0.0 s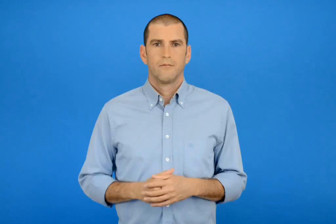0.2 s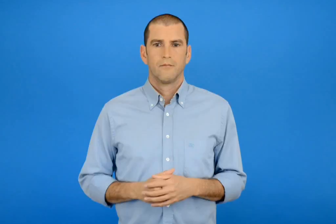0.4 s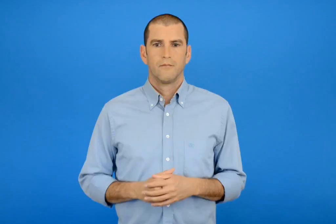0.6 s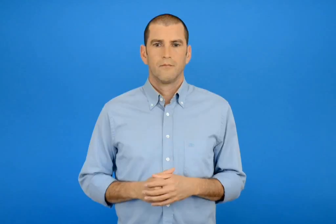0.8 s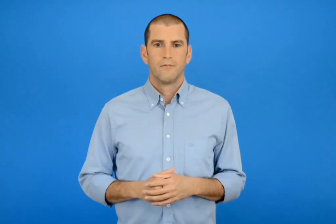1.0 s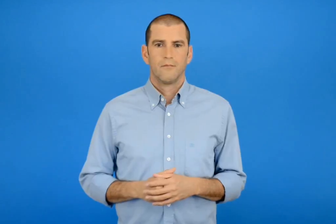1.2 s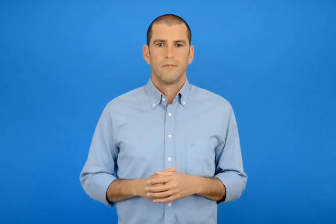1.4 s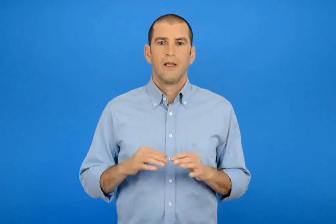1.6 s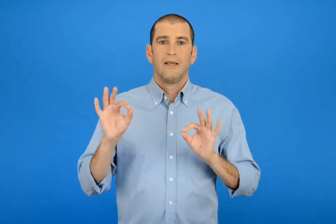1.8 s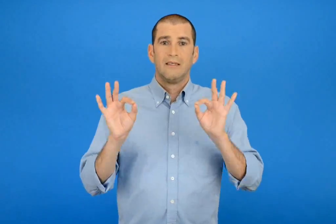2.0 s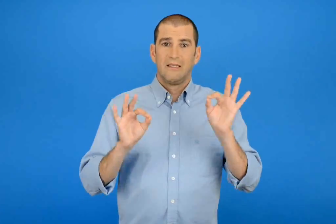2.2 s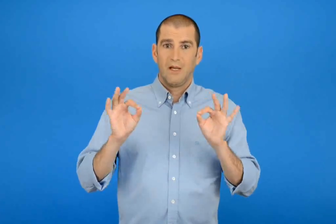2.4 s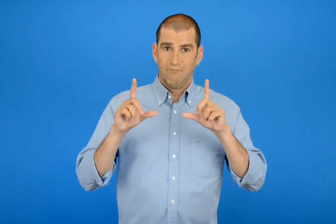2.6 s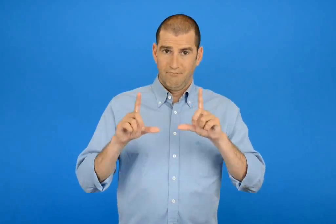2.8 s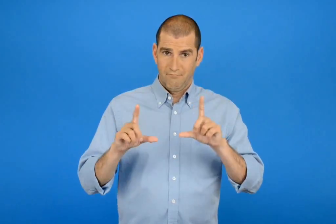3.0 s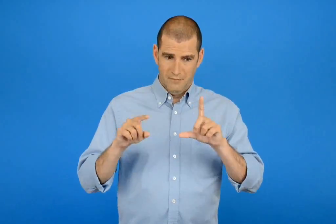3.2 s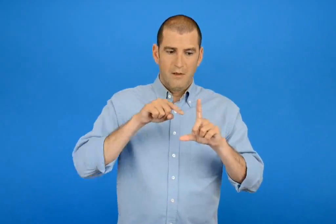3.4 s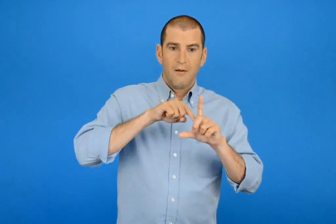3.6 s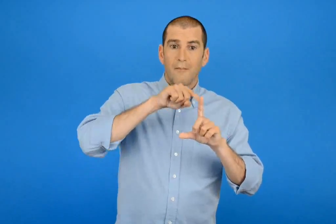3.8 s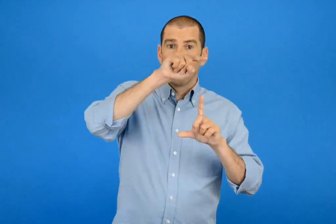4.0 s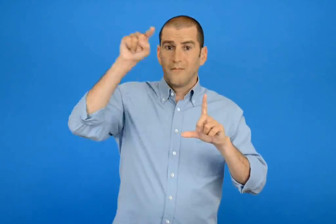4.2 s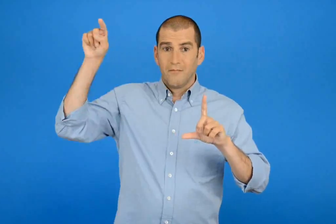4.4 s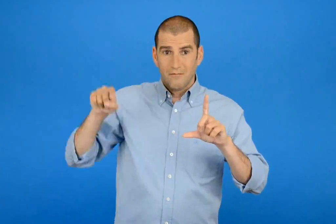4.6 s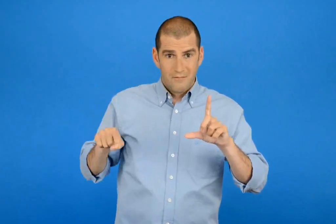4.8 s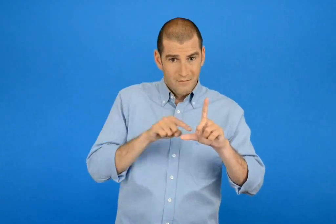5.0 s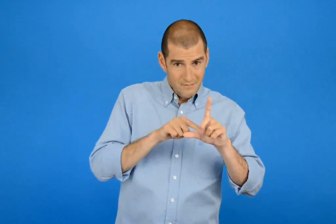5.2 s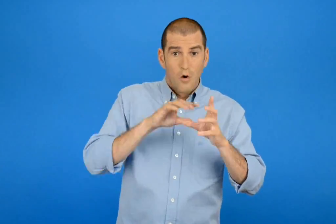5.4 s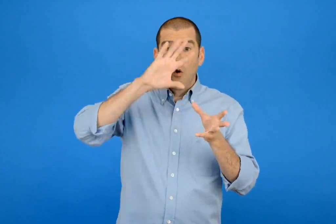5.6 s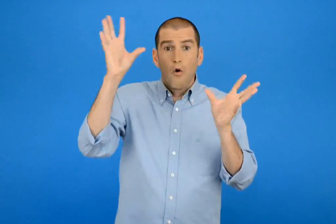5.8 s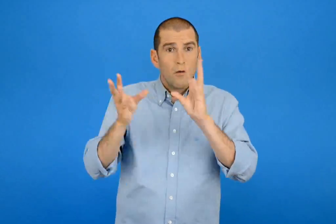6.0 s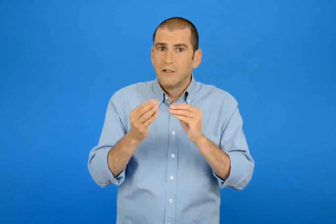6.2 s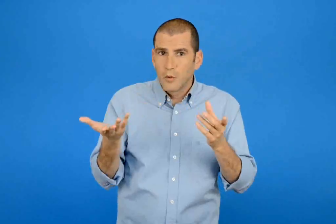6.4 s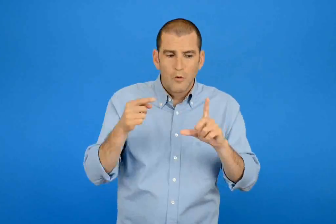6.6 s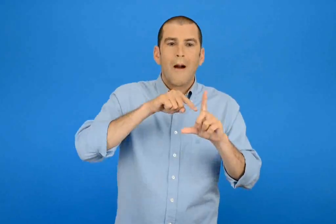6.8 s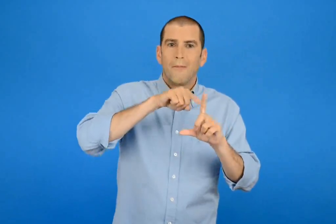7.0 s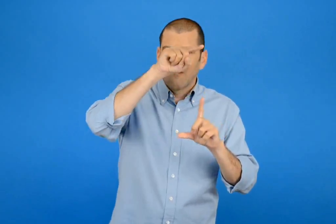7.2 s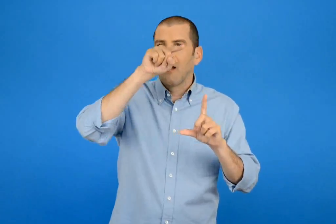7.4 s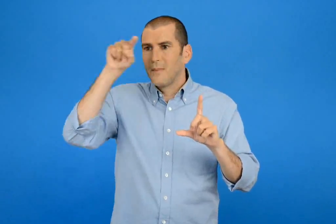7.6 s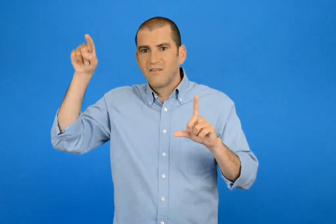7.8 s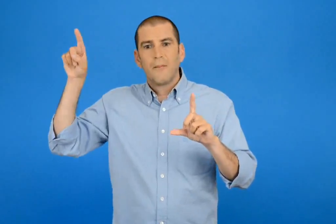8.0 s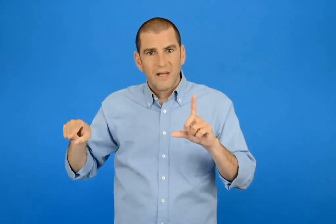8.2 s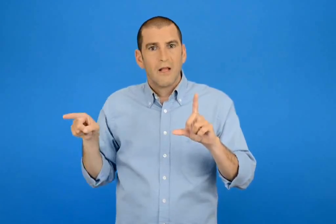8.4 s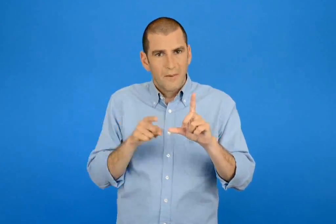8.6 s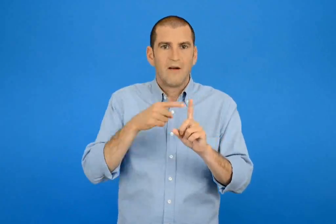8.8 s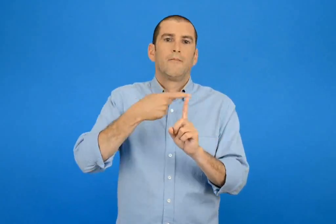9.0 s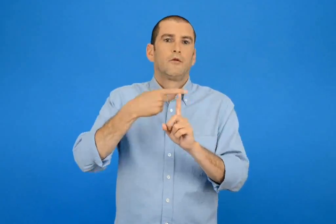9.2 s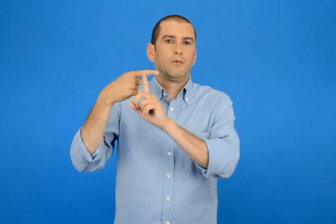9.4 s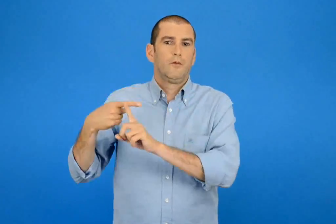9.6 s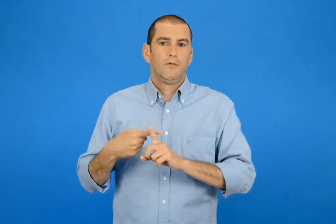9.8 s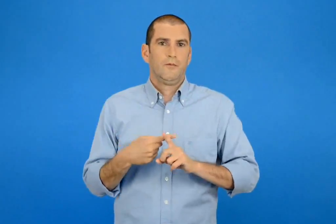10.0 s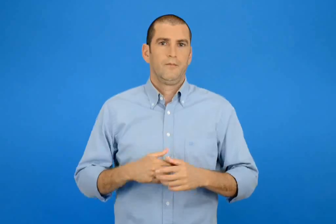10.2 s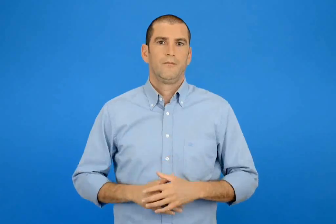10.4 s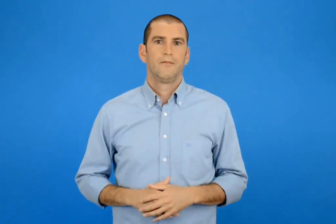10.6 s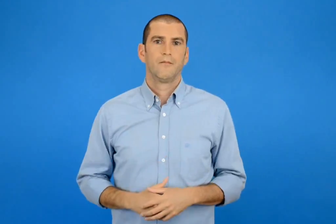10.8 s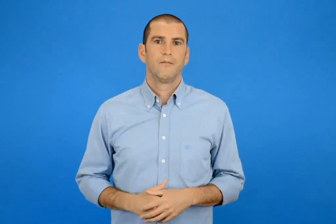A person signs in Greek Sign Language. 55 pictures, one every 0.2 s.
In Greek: για να βρούμε το μήκος που έχει γύρω γύρω ένα σχήμα περίμετρος προσθέτουμε το μήκος όλων των πλευρών του
